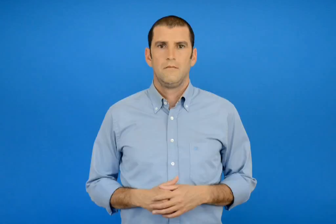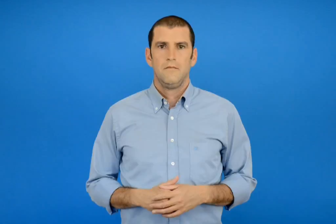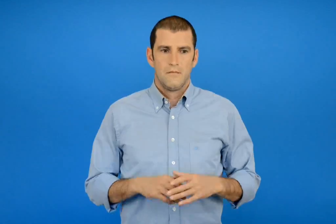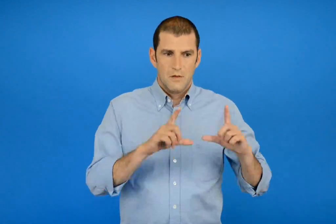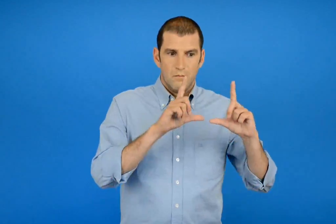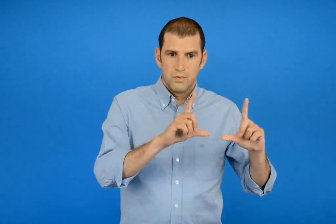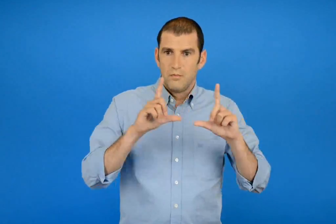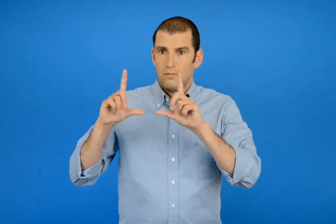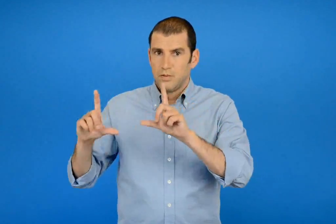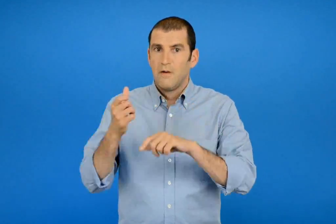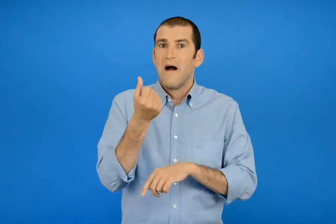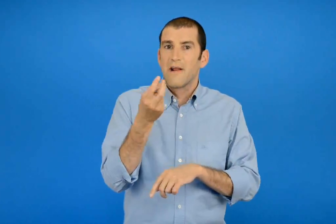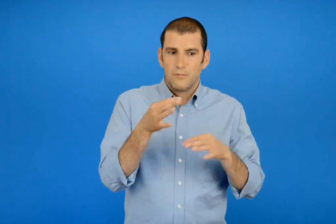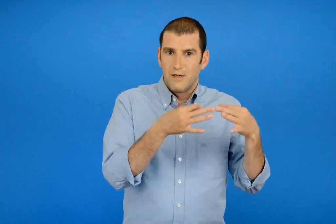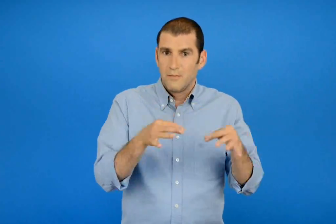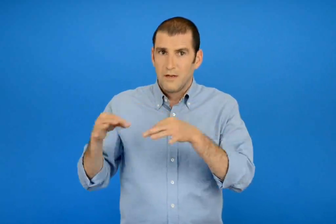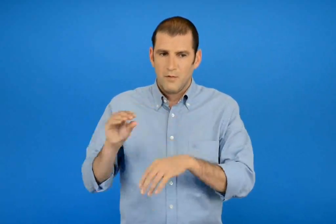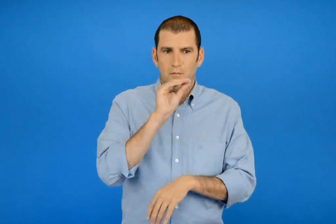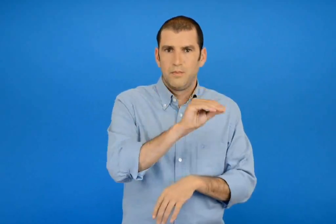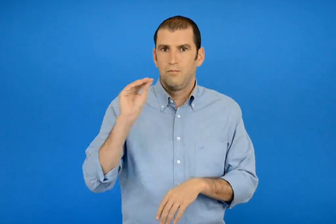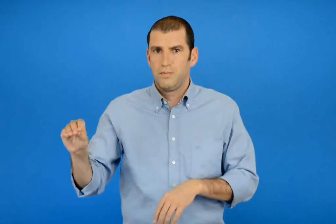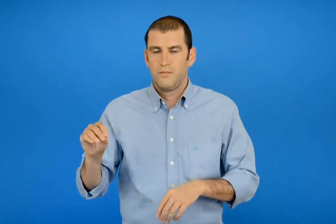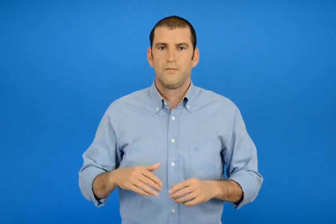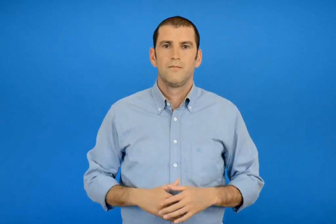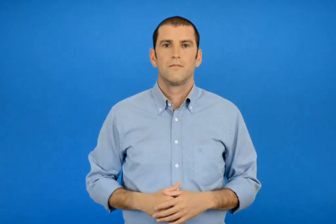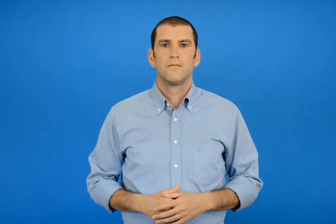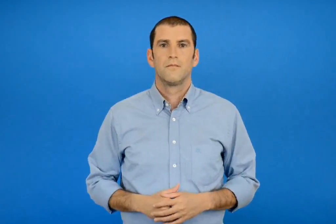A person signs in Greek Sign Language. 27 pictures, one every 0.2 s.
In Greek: συμπληρώνουμε τους αριθμούς που λείπουν
